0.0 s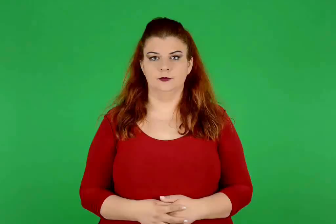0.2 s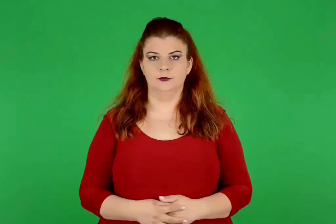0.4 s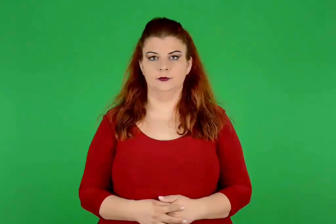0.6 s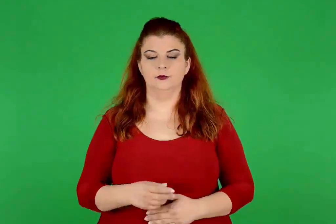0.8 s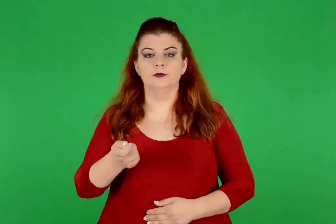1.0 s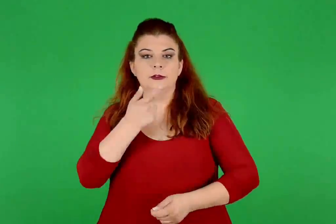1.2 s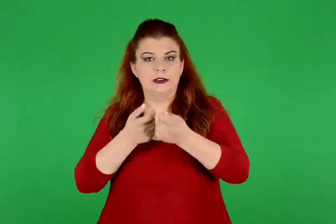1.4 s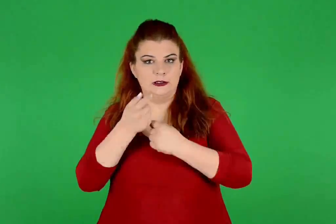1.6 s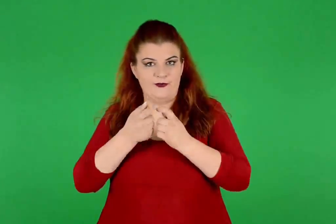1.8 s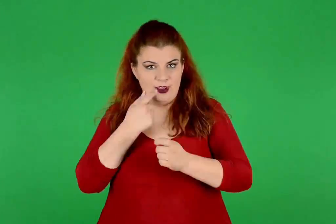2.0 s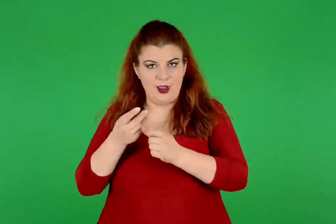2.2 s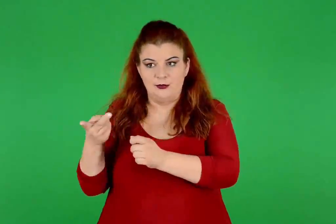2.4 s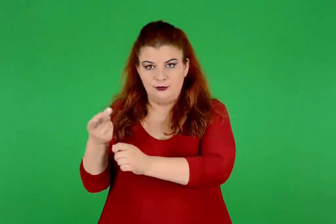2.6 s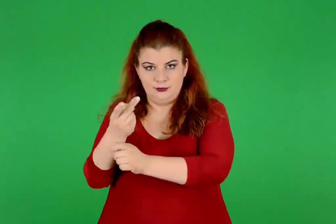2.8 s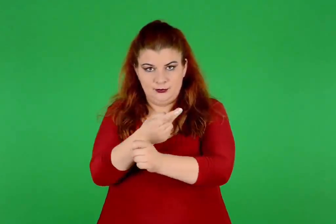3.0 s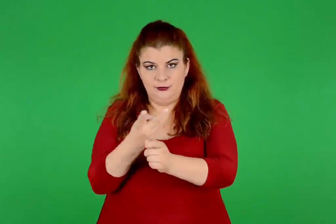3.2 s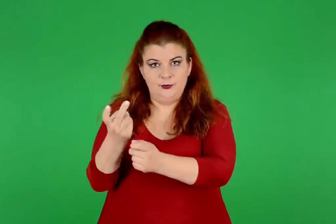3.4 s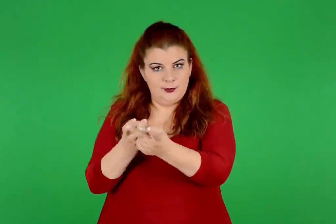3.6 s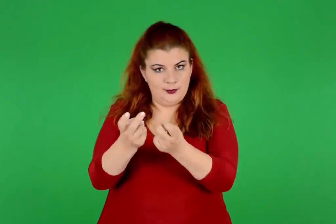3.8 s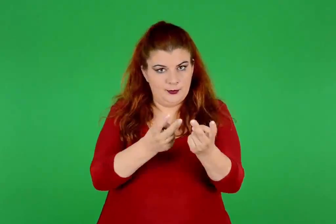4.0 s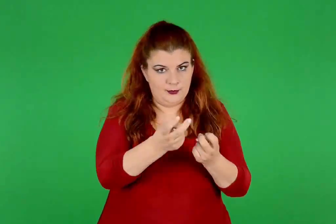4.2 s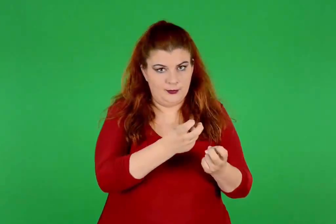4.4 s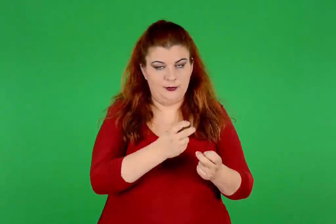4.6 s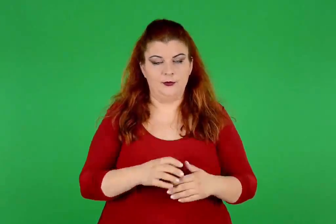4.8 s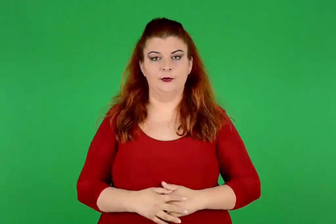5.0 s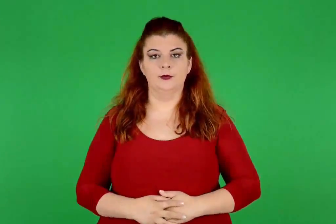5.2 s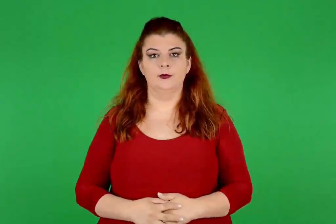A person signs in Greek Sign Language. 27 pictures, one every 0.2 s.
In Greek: ο τρύγος
